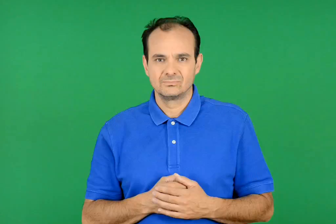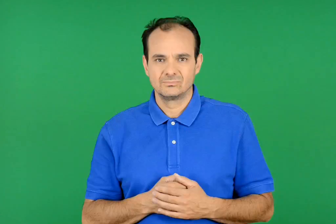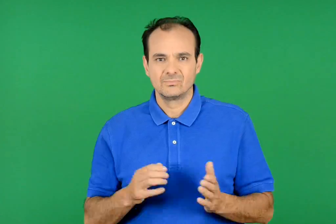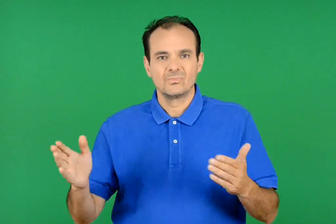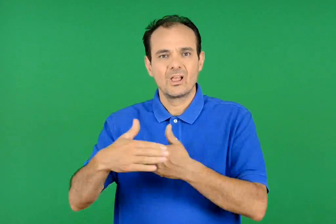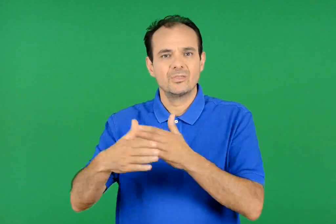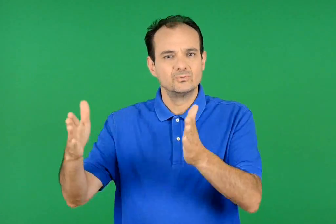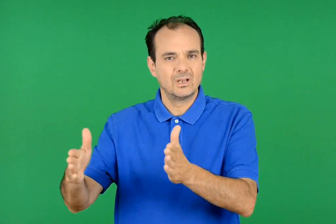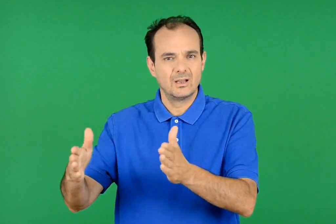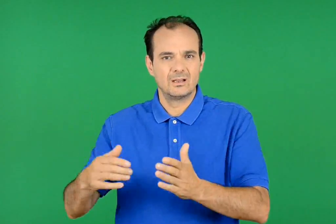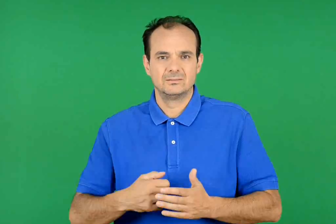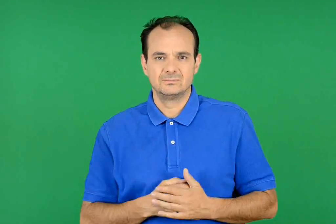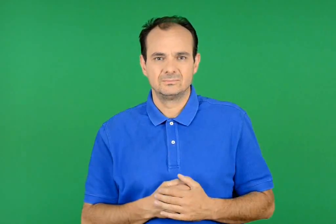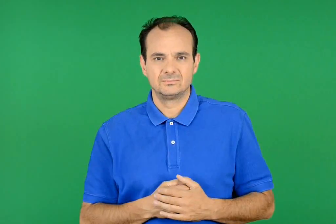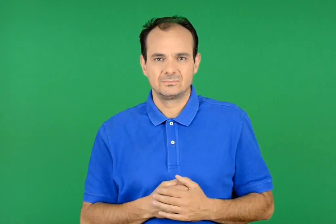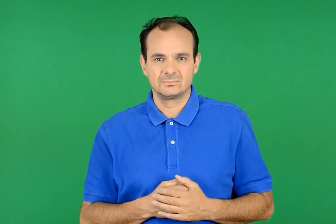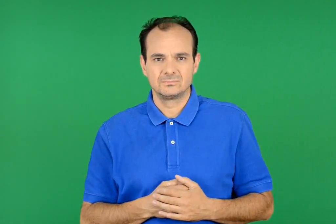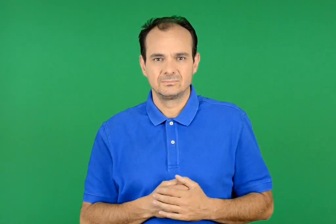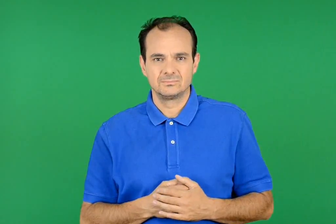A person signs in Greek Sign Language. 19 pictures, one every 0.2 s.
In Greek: αίθουσα
